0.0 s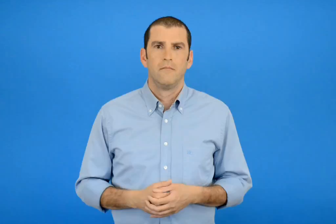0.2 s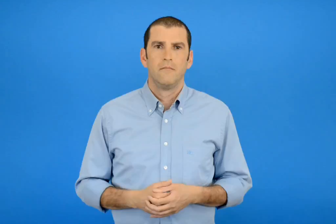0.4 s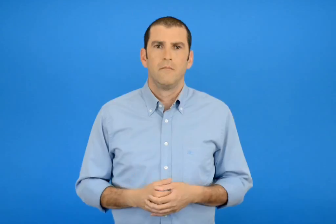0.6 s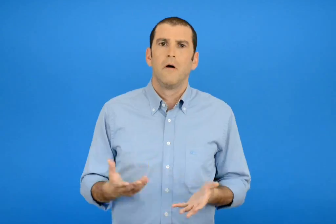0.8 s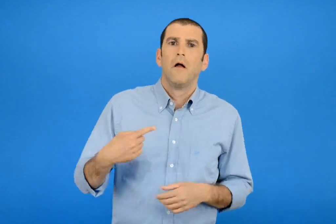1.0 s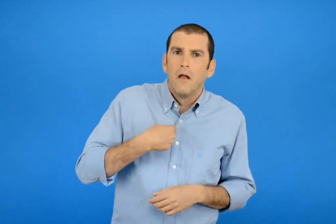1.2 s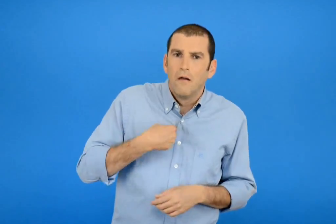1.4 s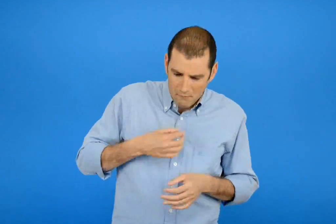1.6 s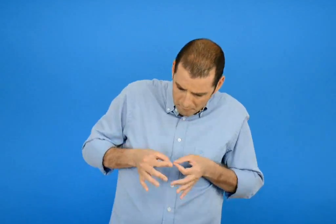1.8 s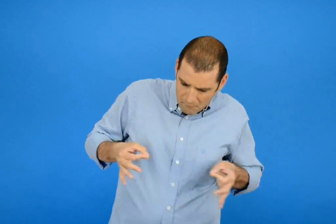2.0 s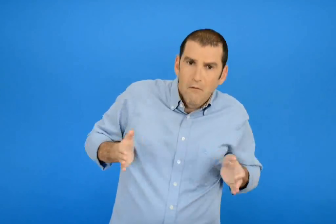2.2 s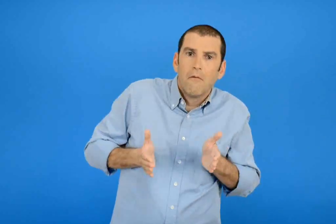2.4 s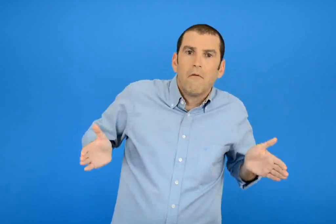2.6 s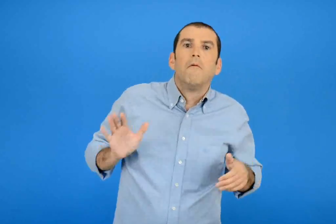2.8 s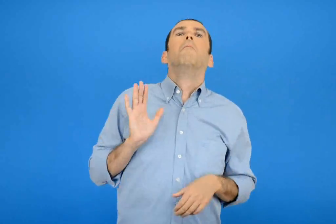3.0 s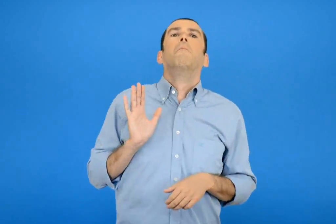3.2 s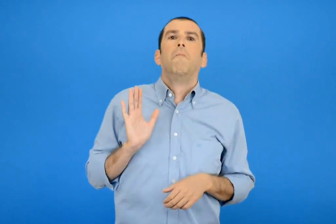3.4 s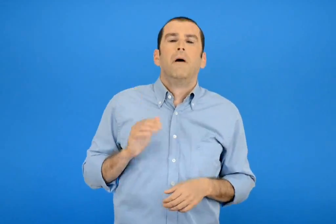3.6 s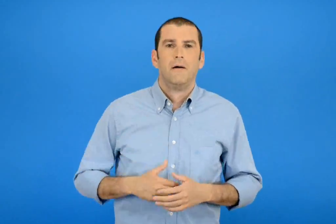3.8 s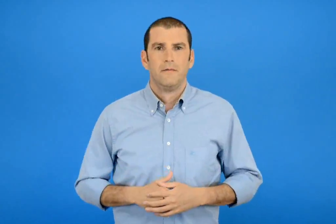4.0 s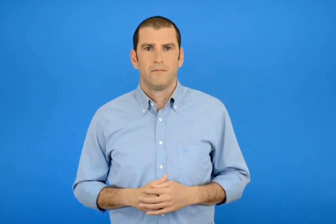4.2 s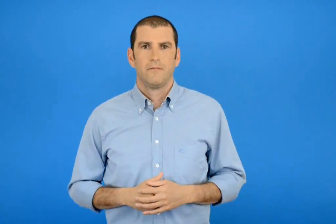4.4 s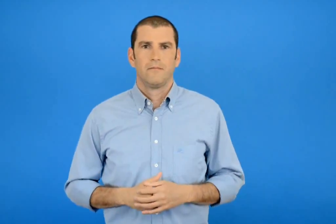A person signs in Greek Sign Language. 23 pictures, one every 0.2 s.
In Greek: εμένα δε θα με μετρήσουν ;
